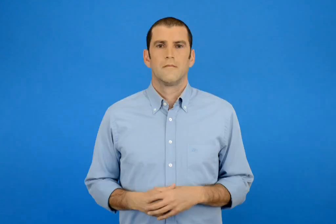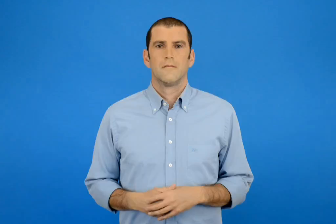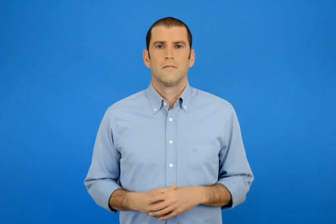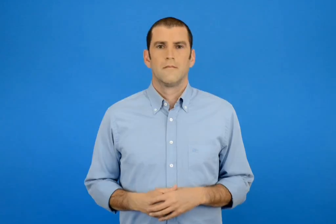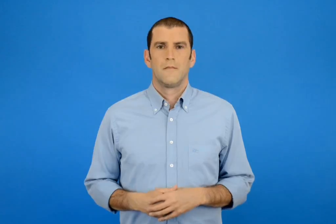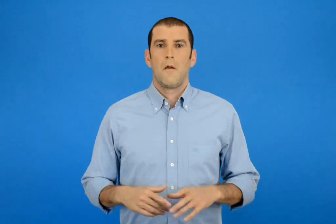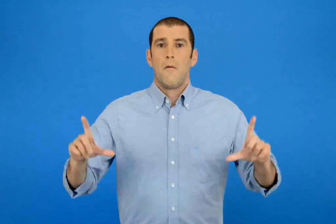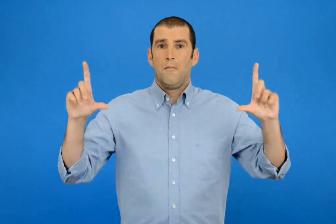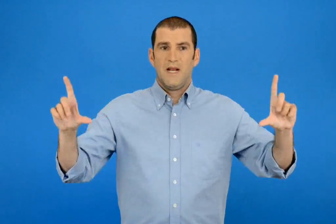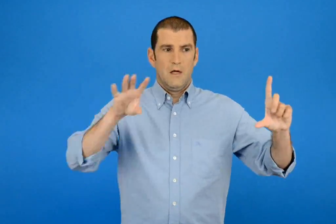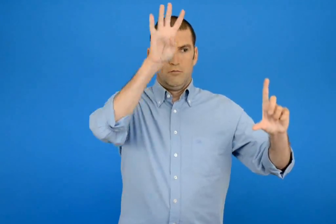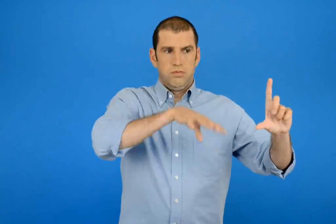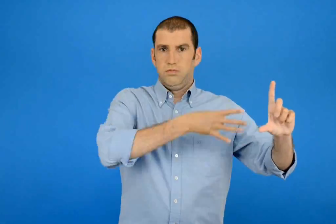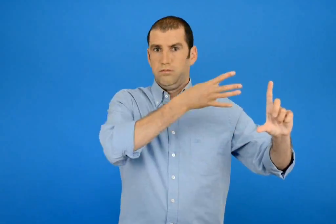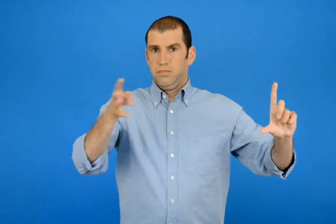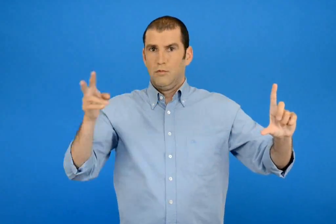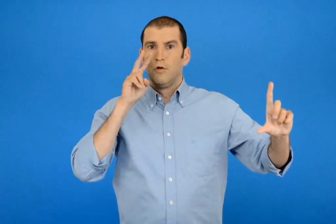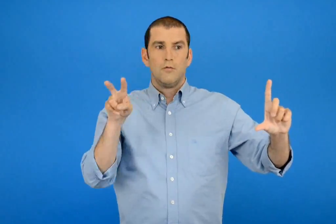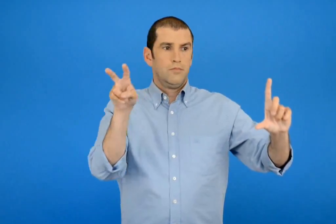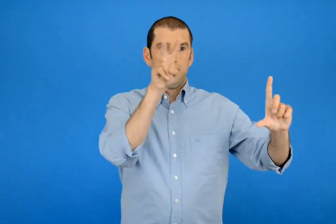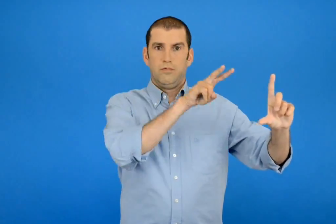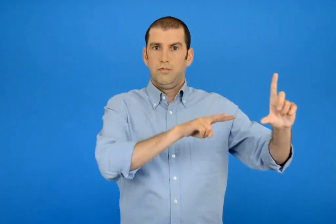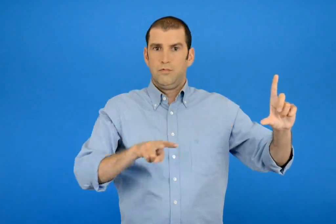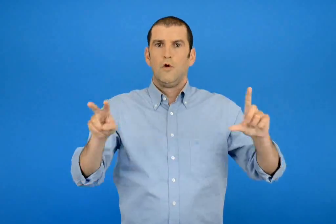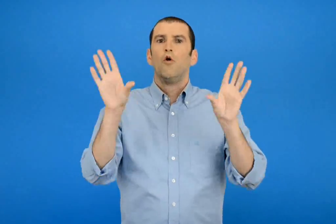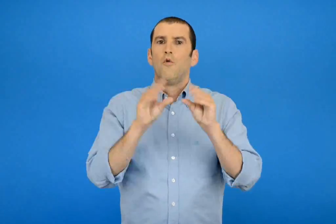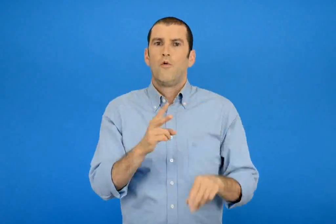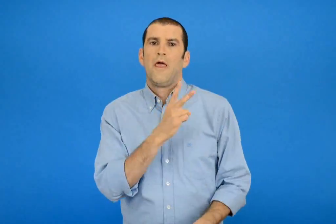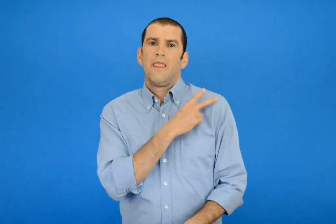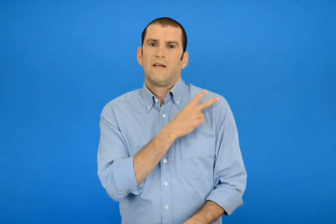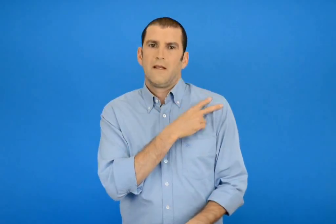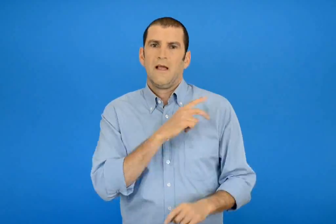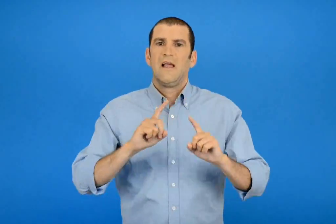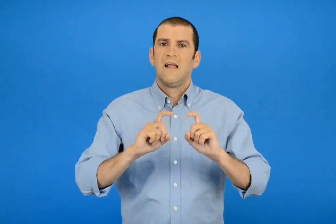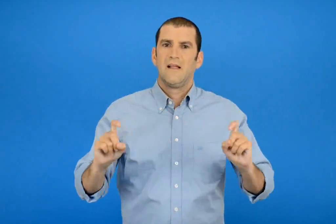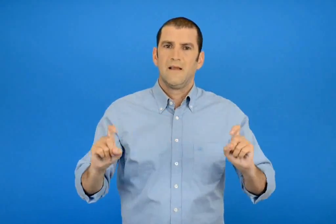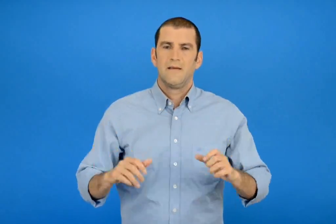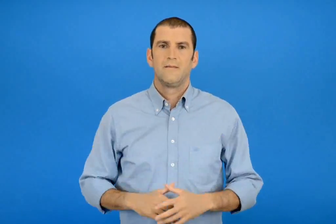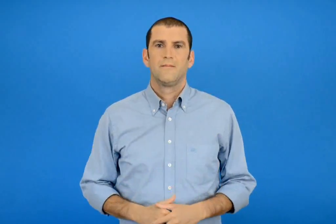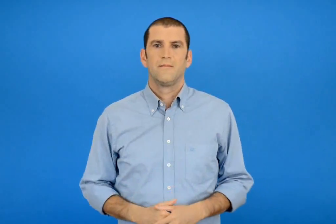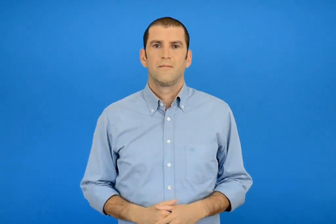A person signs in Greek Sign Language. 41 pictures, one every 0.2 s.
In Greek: πανοραμική διάταξη της ύλης της β τάξης
